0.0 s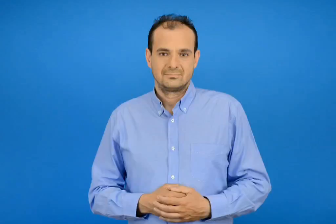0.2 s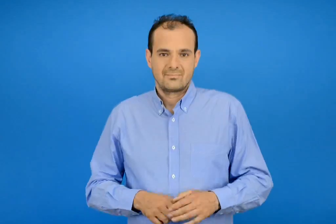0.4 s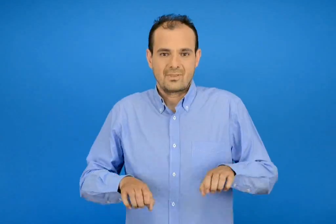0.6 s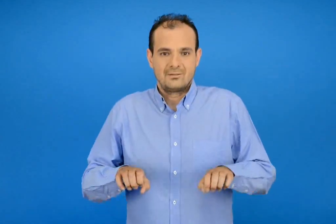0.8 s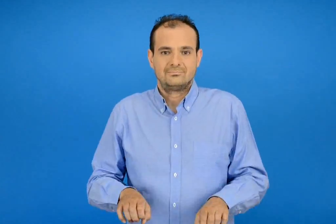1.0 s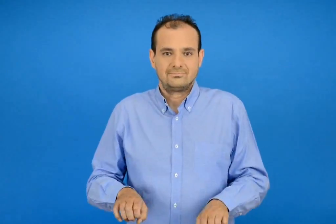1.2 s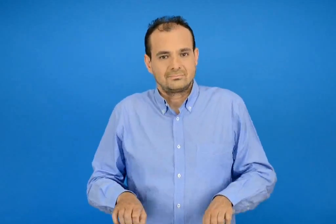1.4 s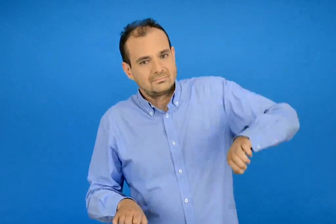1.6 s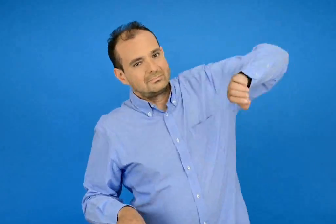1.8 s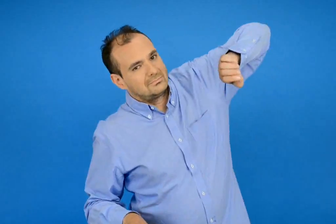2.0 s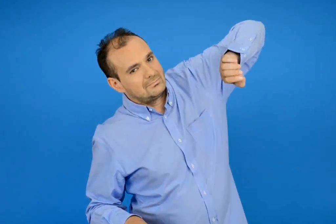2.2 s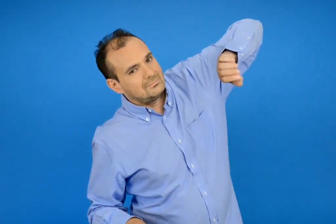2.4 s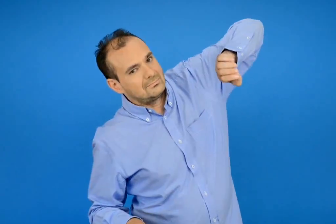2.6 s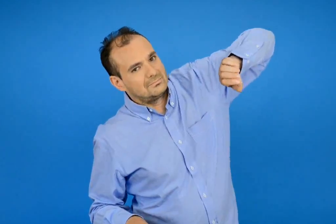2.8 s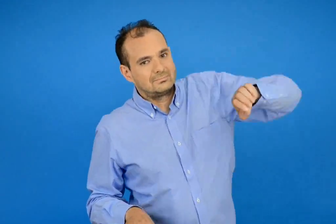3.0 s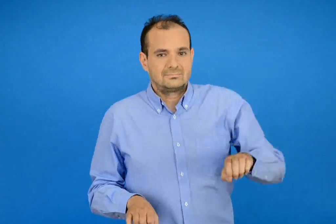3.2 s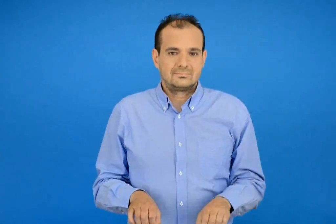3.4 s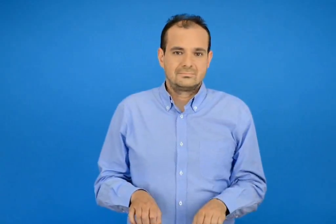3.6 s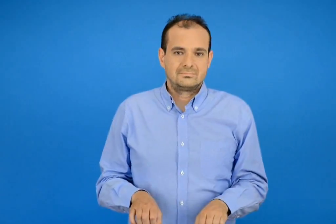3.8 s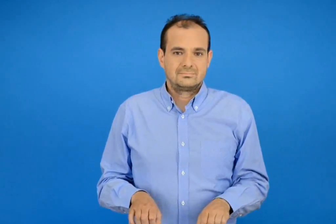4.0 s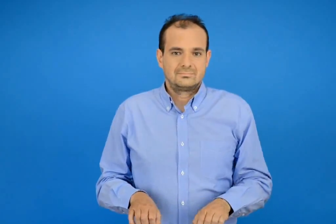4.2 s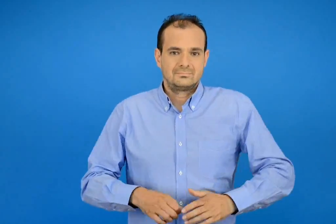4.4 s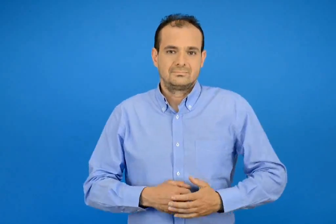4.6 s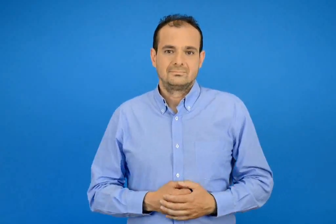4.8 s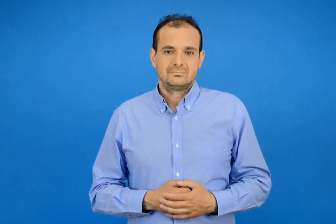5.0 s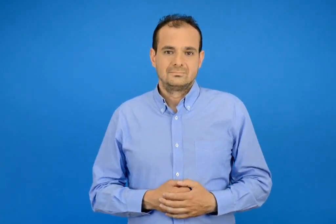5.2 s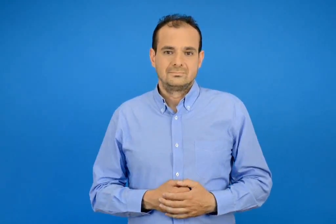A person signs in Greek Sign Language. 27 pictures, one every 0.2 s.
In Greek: σήκωσε
